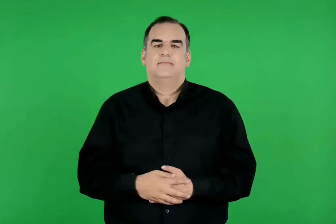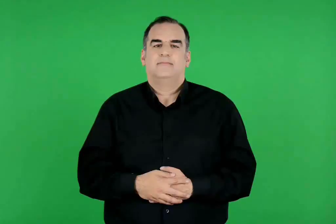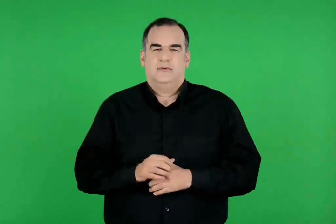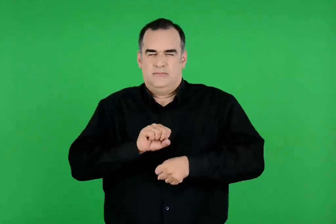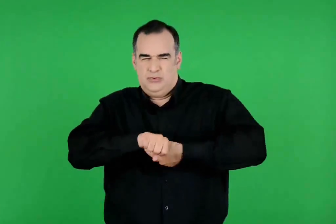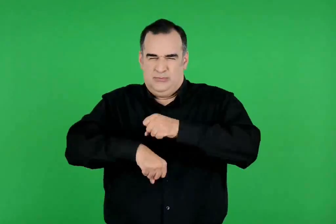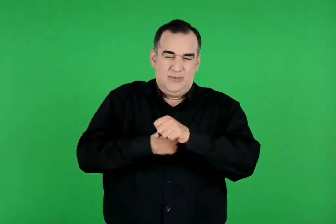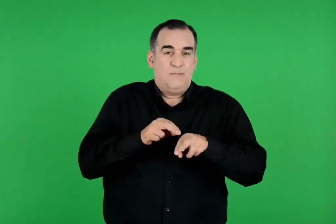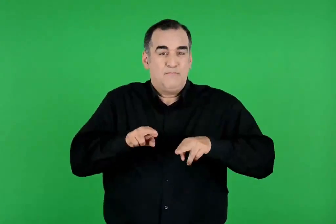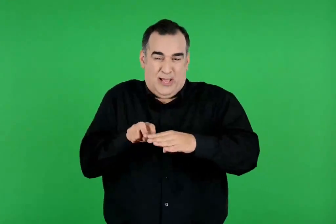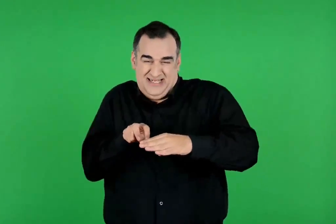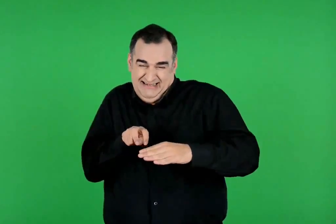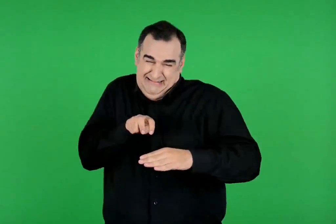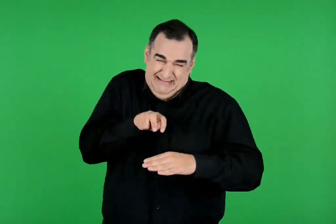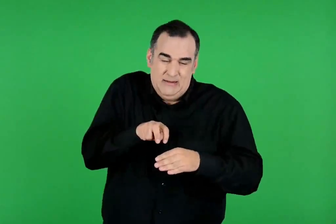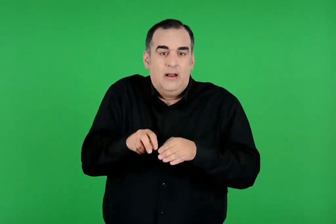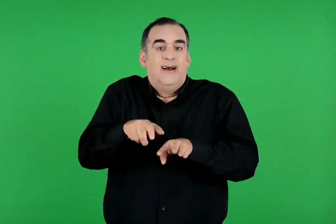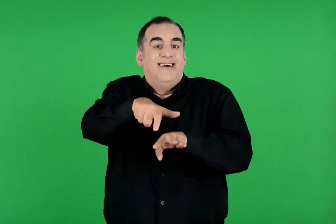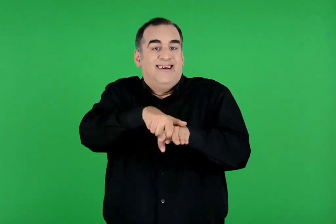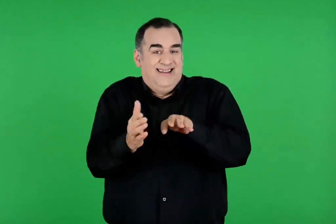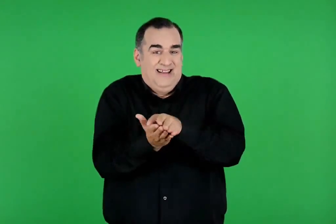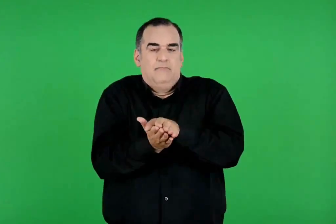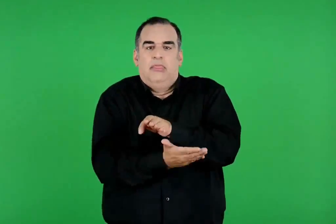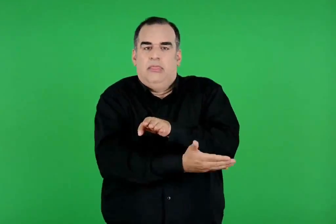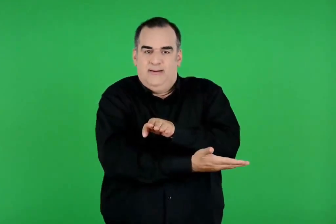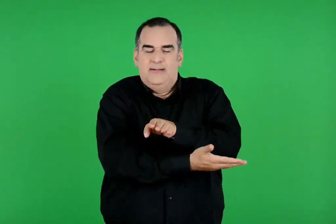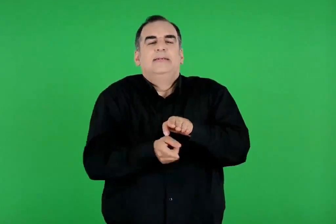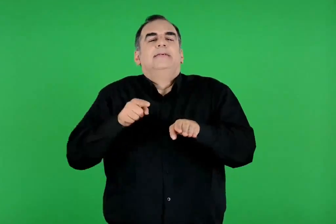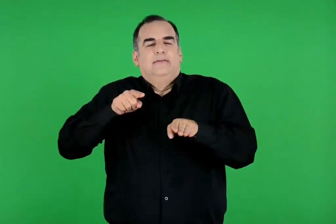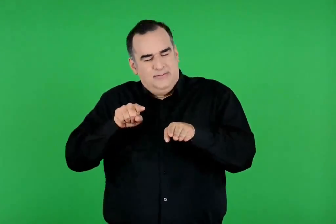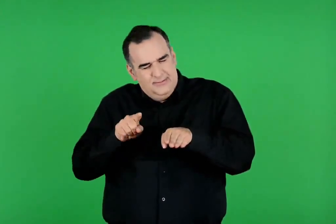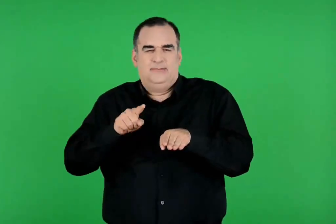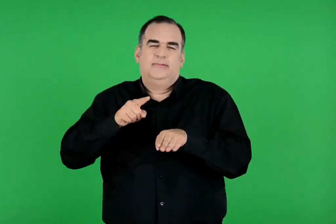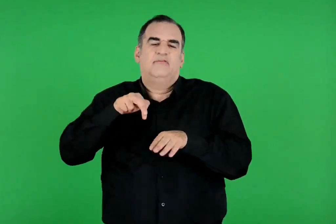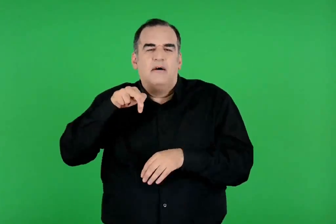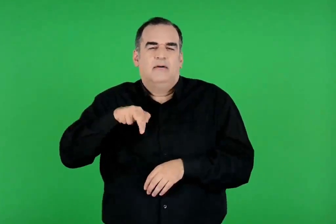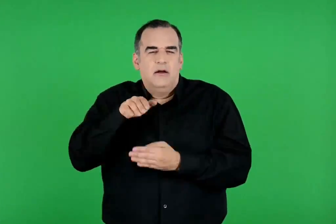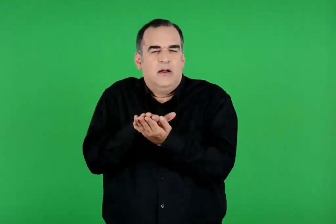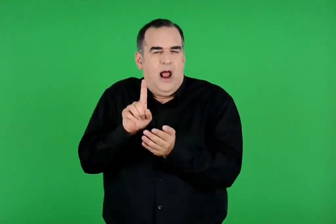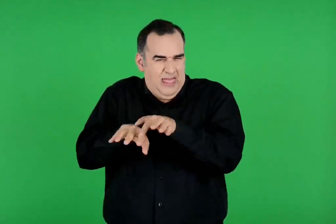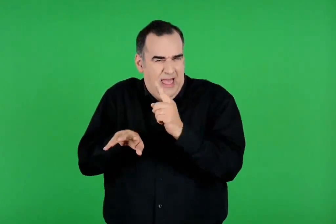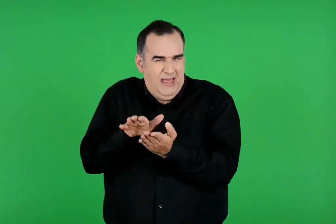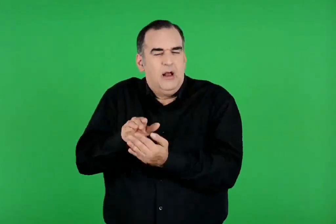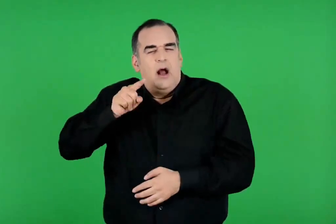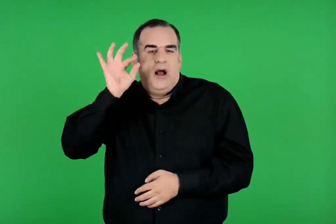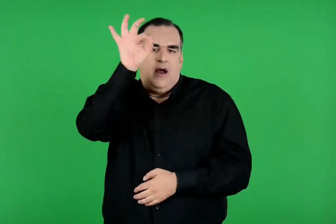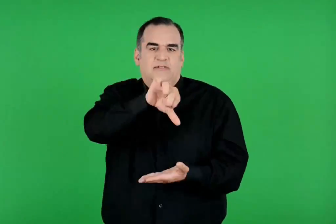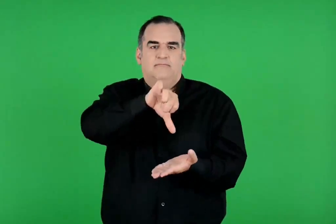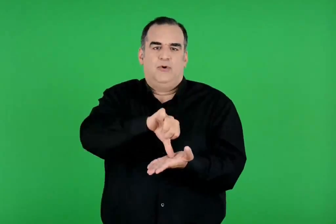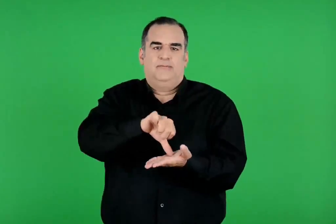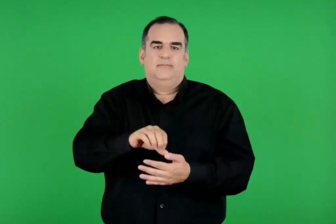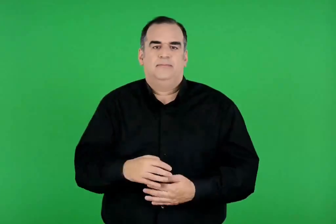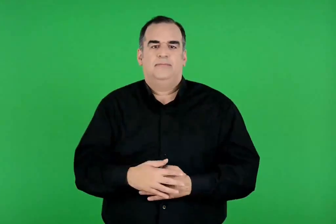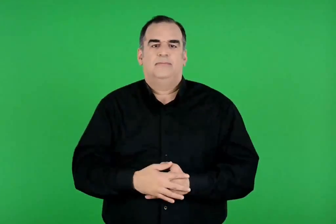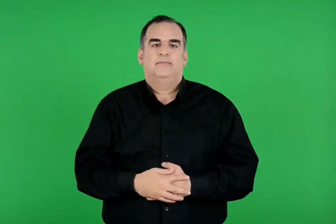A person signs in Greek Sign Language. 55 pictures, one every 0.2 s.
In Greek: προσπαθώντας όμως να περάσει το ποτάμι έχασε το ένα του σανδάλι κι έφτασε στην πόλη μονοσάνδαλος
